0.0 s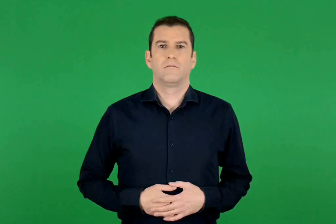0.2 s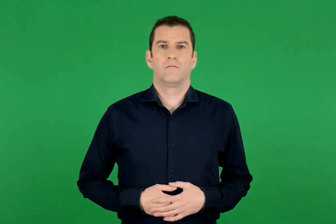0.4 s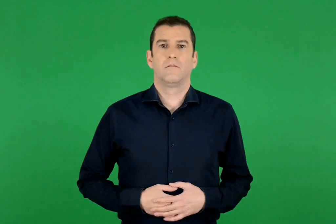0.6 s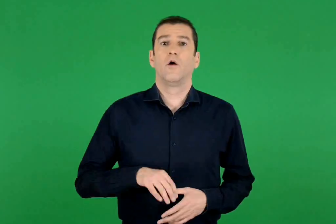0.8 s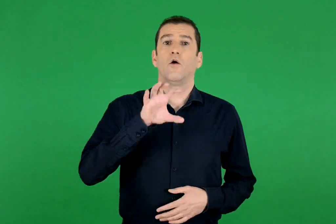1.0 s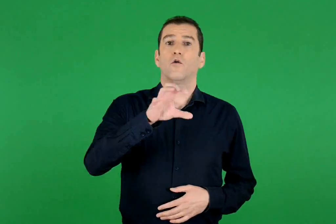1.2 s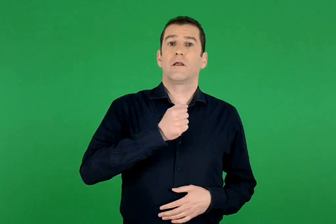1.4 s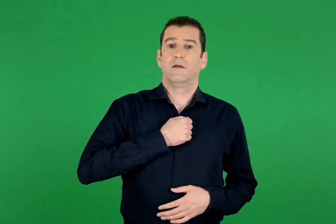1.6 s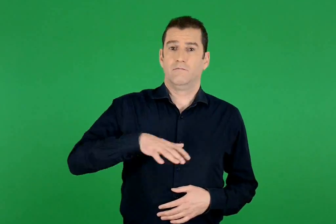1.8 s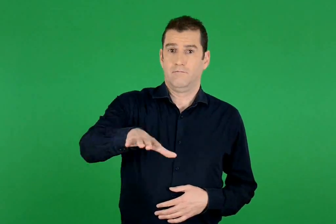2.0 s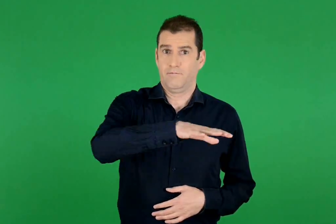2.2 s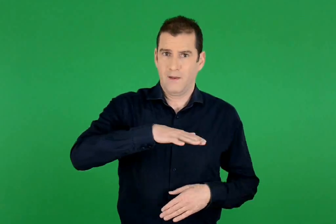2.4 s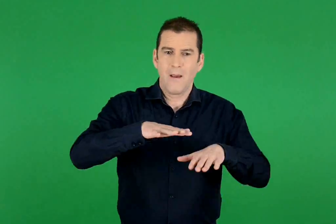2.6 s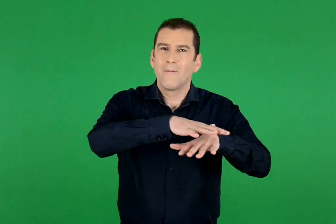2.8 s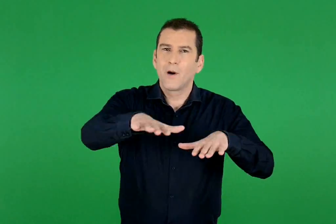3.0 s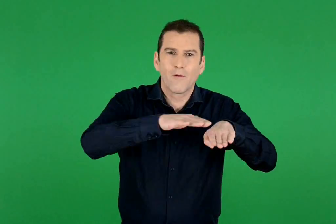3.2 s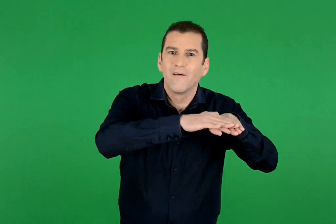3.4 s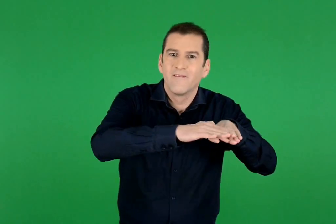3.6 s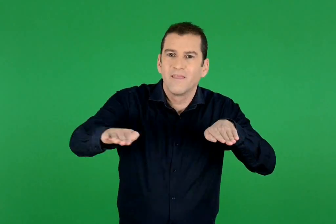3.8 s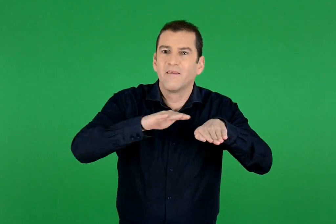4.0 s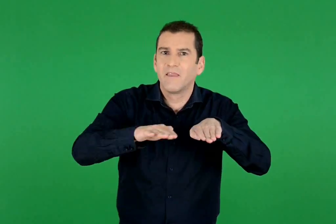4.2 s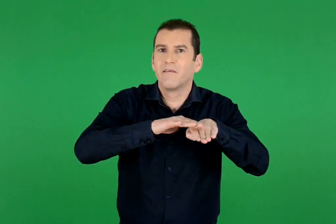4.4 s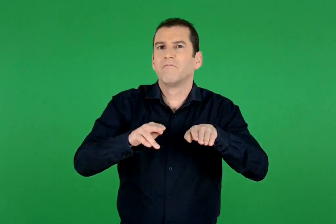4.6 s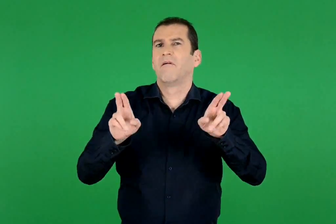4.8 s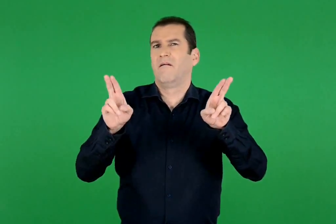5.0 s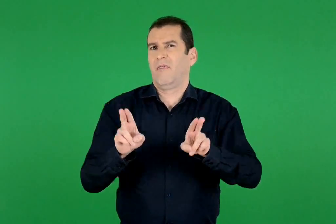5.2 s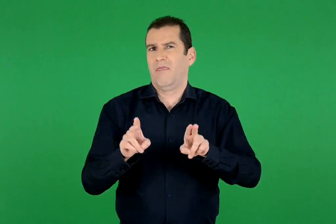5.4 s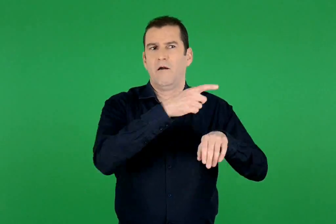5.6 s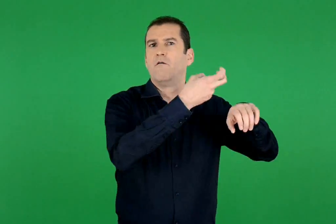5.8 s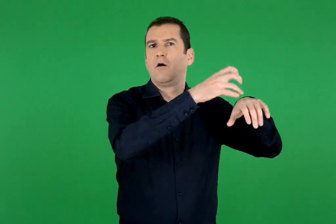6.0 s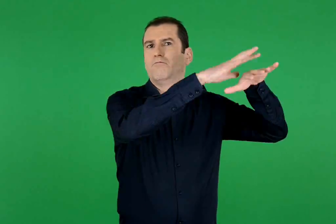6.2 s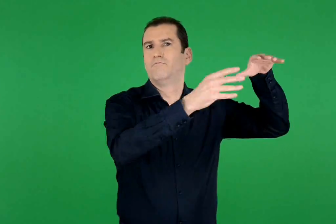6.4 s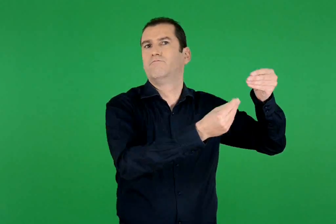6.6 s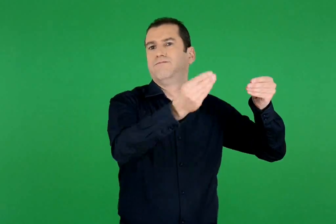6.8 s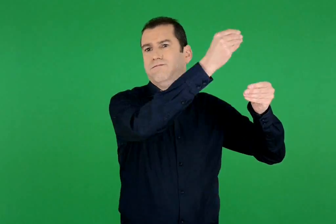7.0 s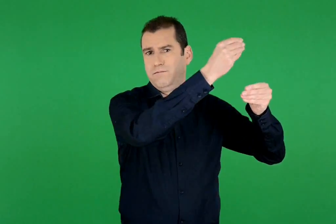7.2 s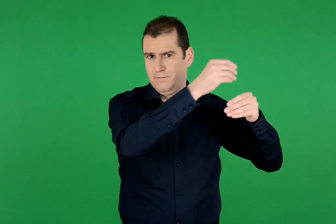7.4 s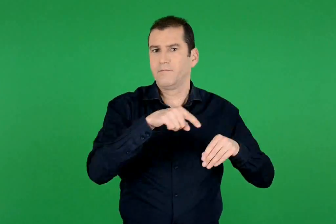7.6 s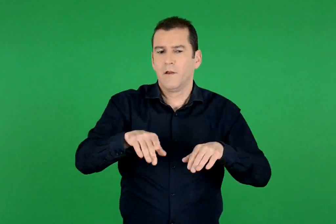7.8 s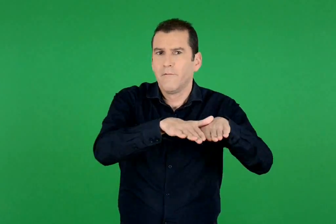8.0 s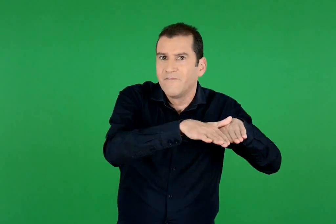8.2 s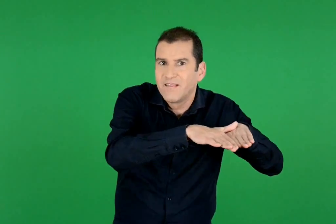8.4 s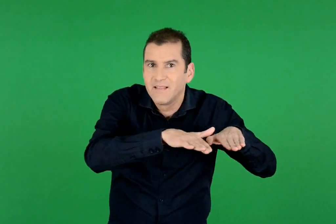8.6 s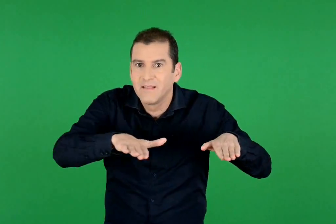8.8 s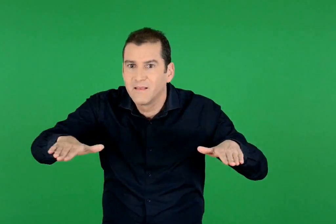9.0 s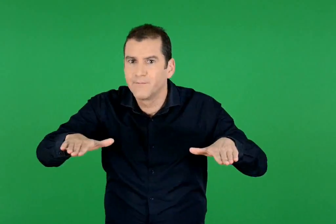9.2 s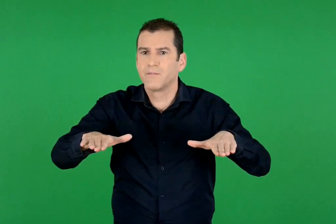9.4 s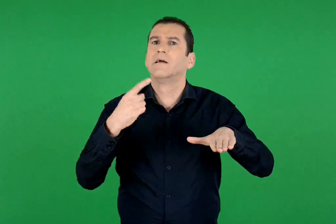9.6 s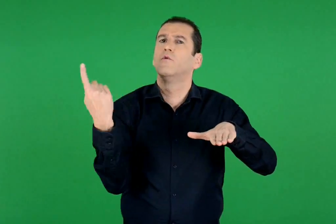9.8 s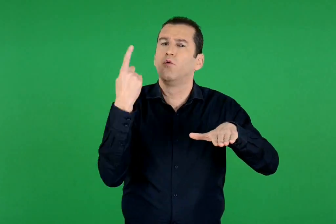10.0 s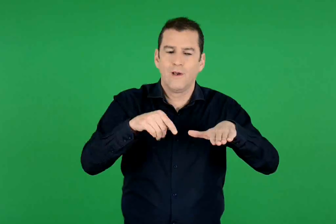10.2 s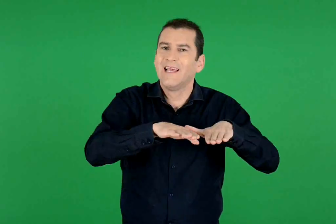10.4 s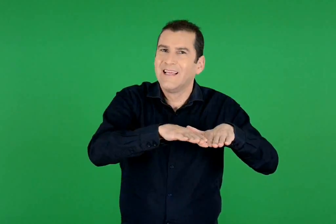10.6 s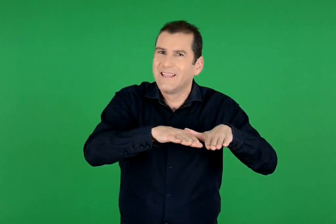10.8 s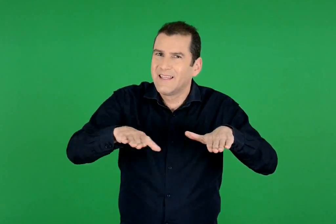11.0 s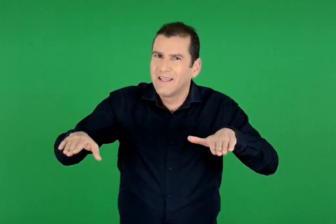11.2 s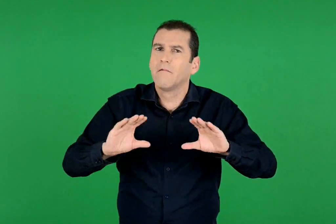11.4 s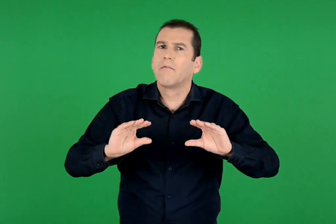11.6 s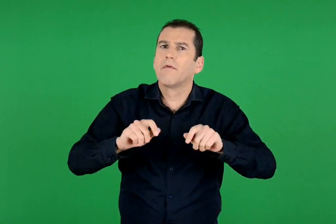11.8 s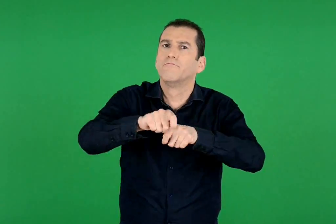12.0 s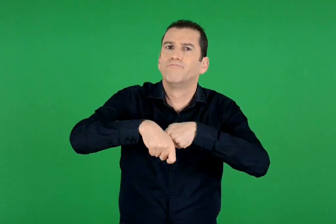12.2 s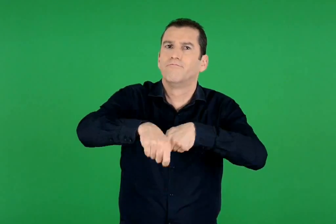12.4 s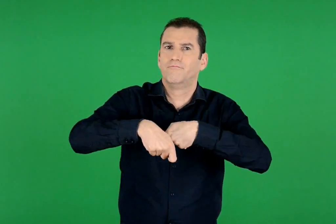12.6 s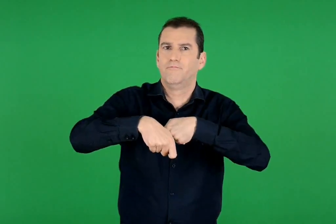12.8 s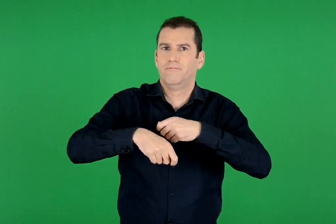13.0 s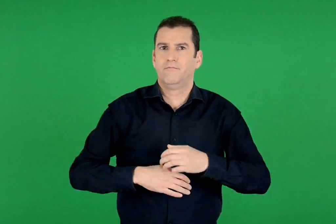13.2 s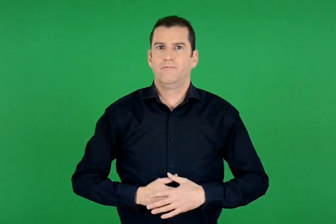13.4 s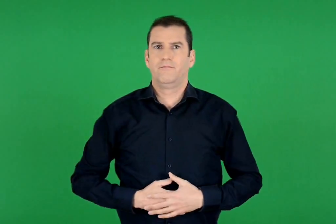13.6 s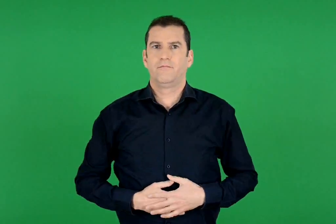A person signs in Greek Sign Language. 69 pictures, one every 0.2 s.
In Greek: οι πεδινές περιοχές στη χώρα μας είναι λιγότερες από τις ορεινές. είναι επίπεδες. συνήθως έχουν εύφορη γη
